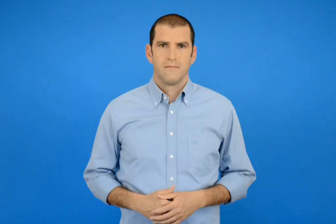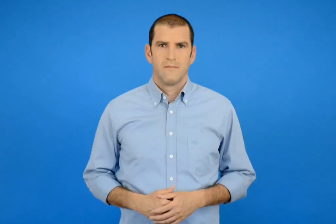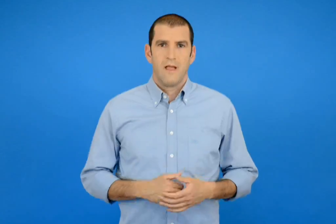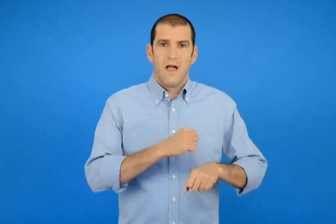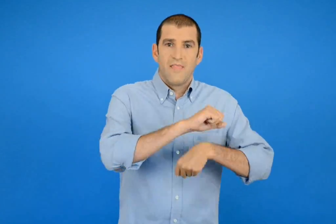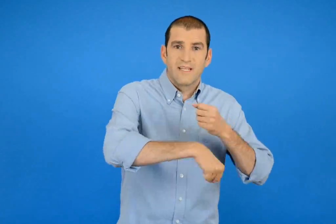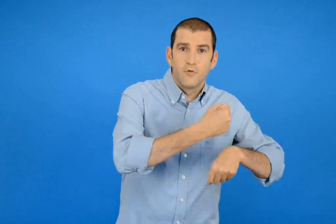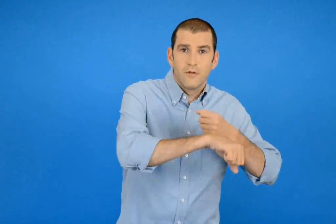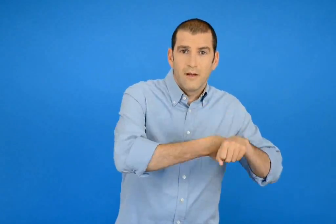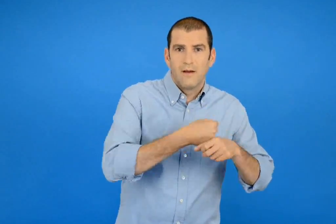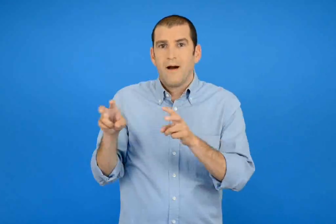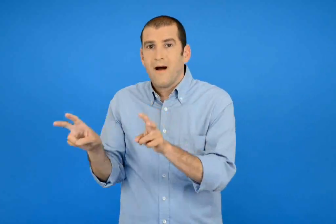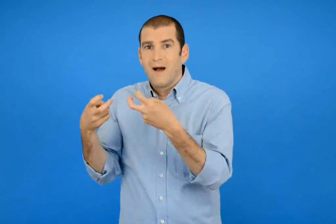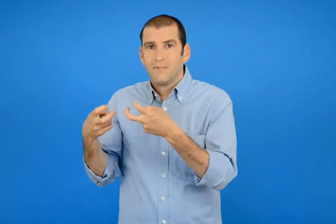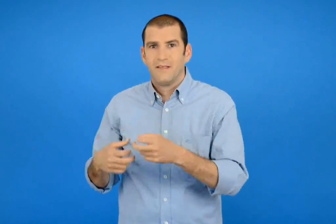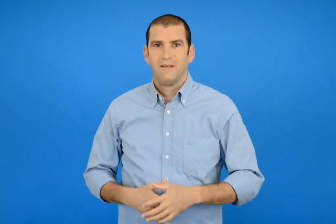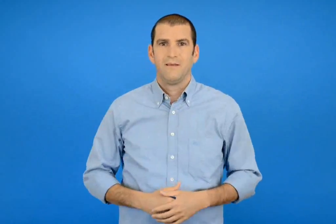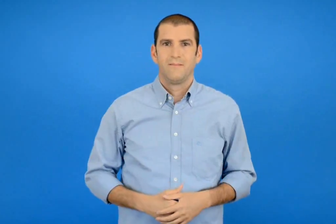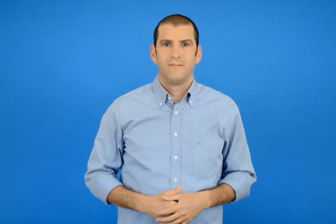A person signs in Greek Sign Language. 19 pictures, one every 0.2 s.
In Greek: δραστηριότητα – ανακάλυψη
